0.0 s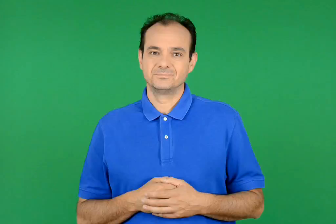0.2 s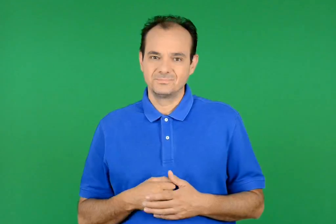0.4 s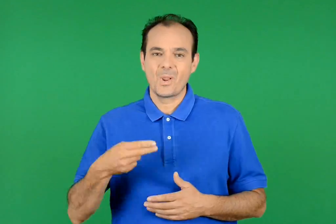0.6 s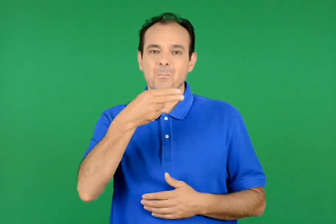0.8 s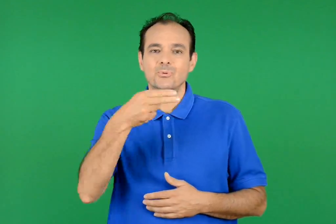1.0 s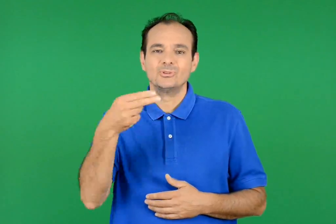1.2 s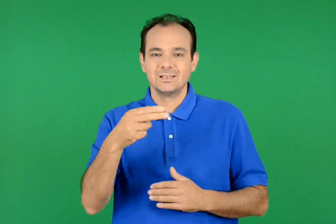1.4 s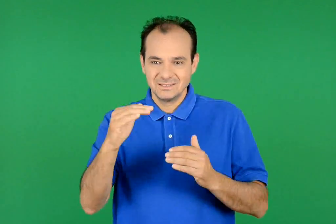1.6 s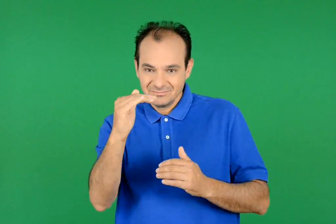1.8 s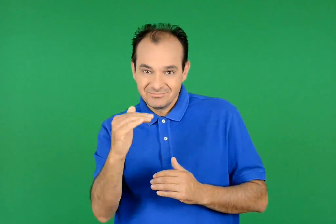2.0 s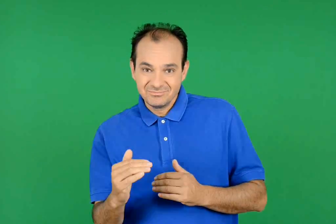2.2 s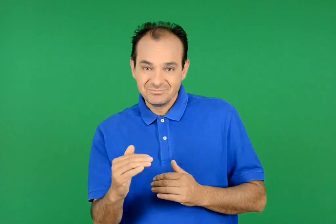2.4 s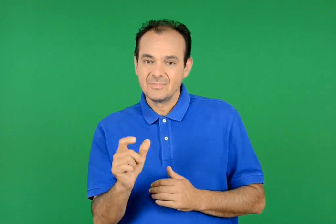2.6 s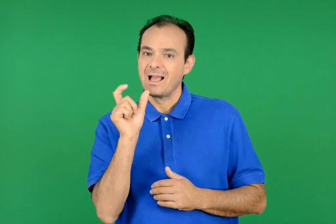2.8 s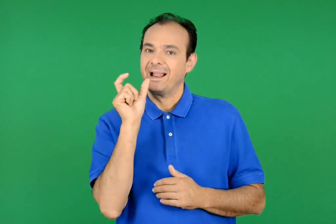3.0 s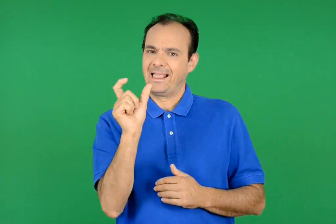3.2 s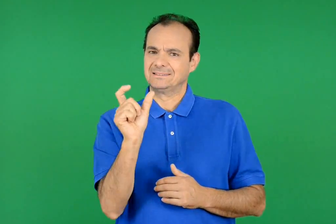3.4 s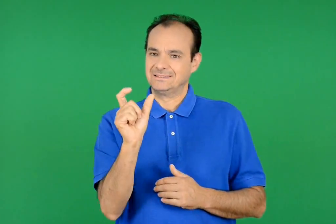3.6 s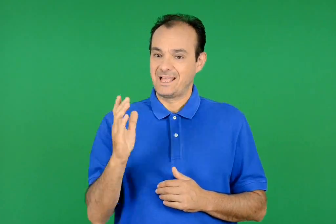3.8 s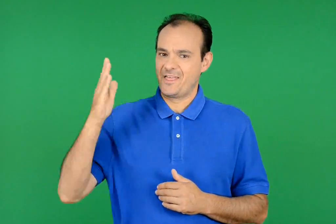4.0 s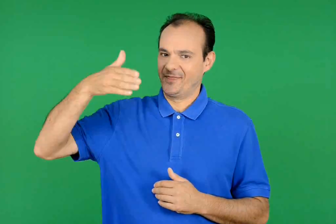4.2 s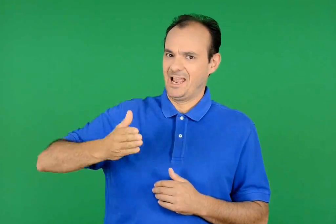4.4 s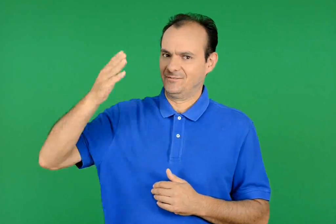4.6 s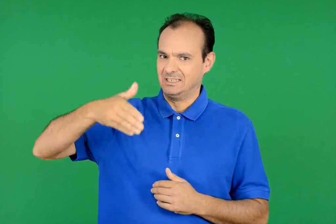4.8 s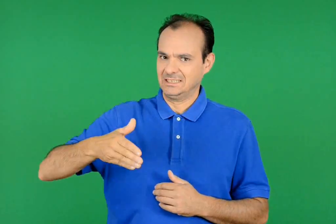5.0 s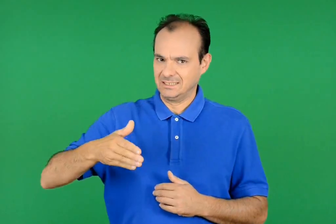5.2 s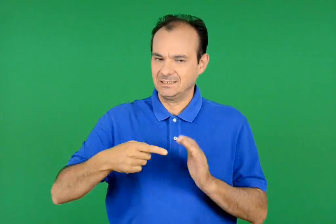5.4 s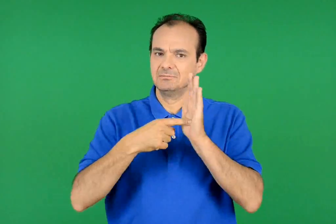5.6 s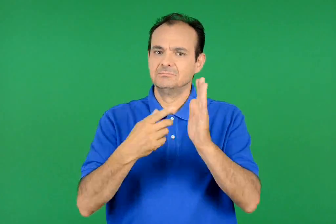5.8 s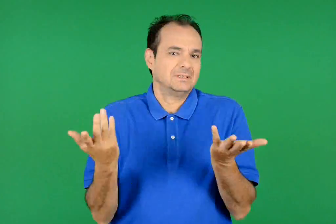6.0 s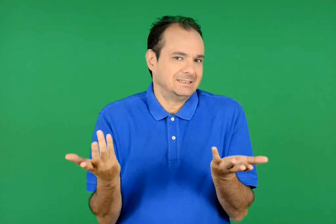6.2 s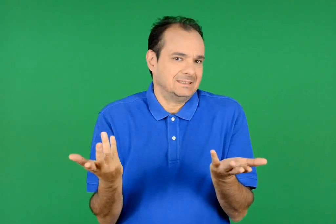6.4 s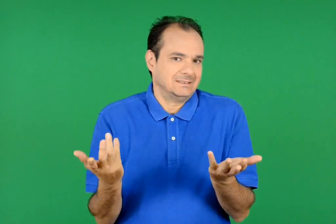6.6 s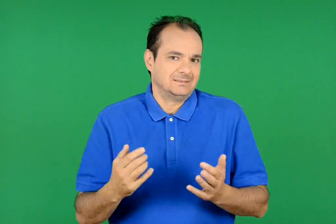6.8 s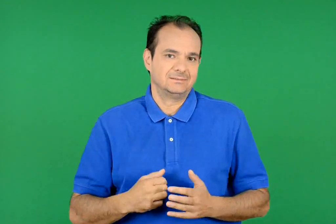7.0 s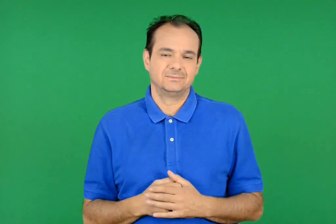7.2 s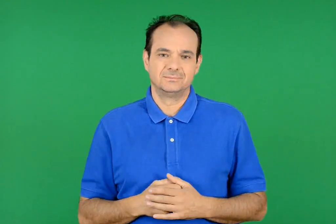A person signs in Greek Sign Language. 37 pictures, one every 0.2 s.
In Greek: τι φανερώνει η λέξη δελφίνι στις παρακάτω προτάσεις ;
